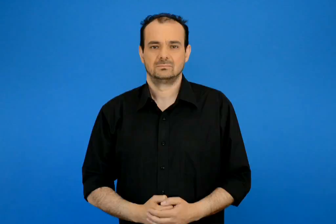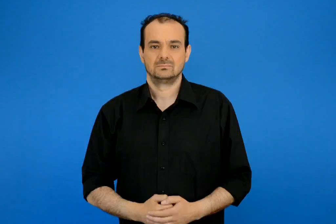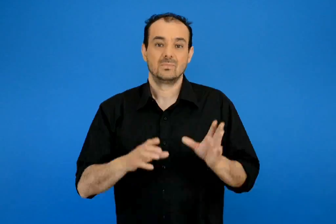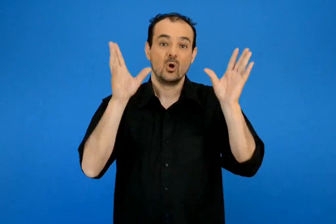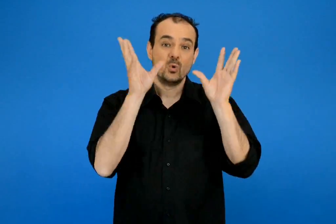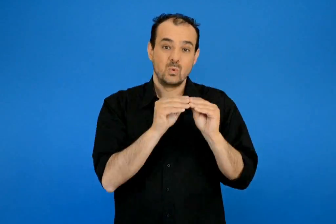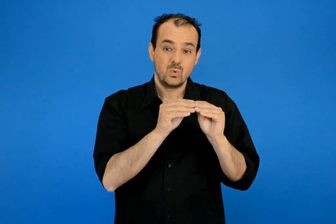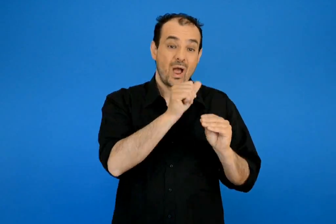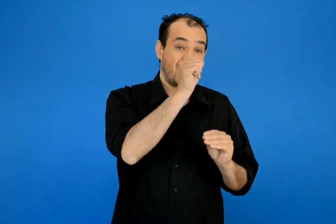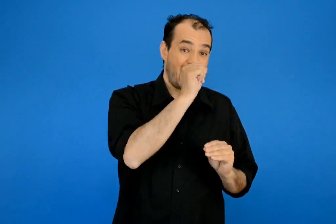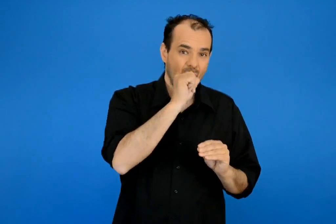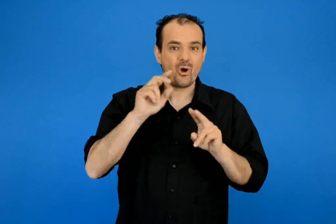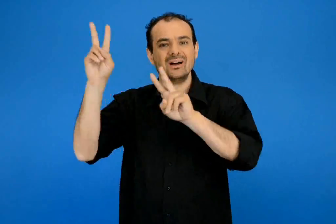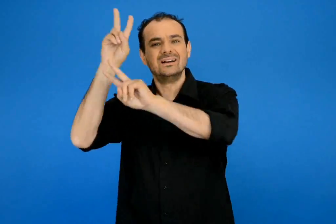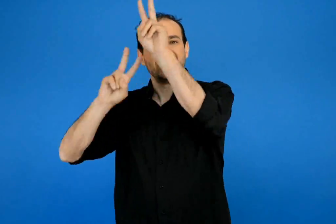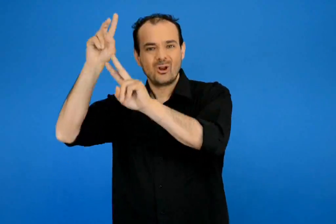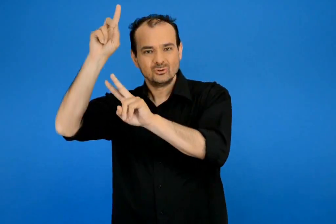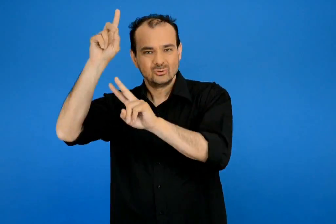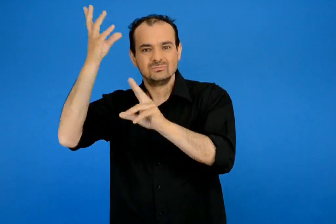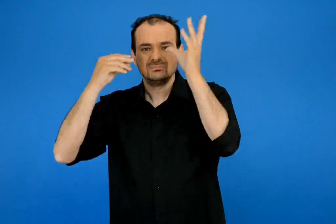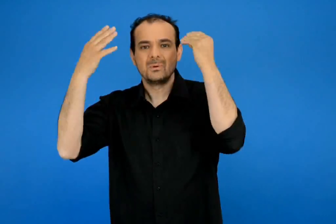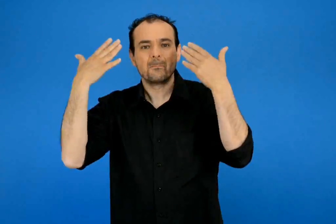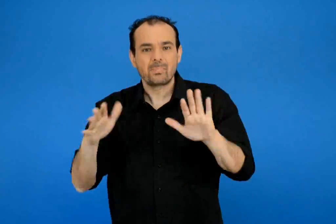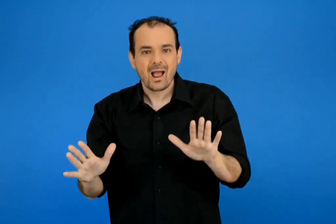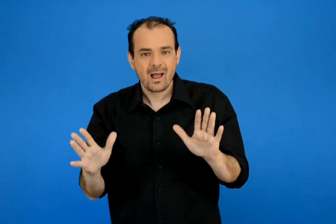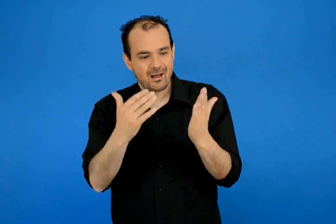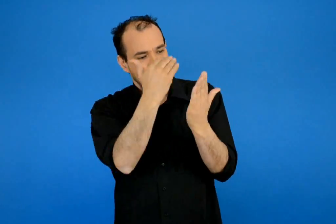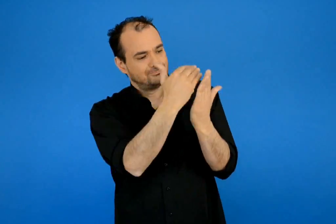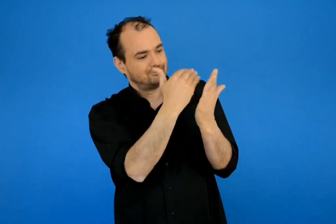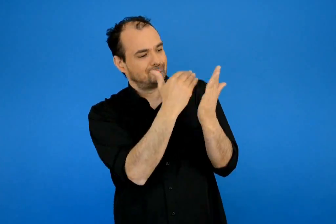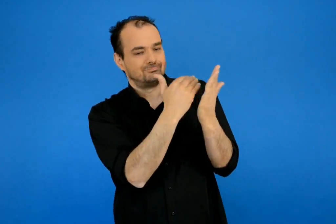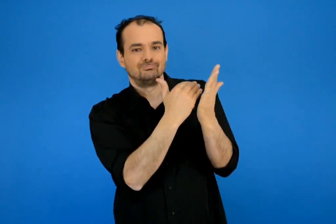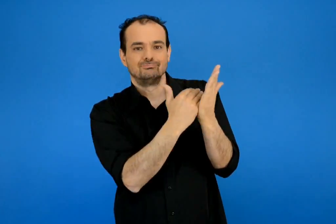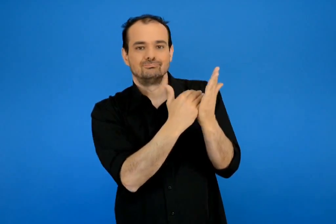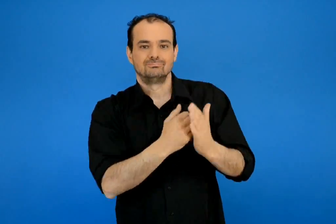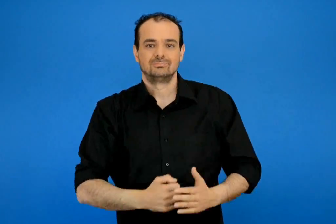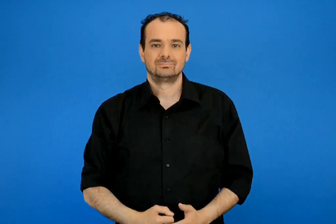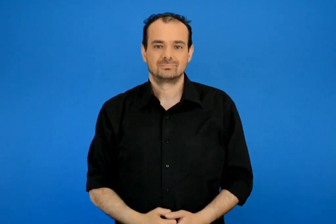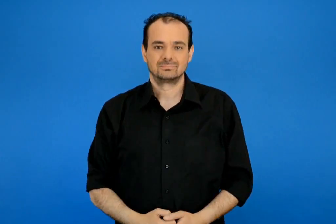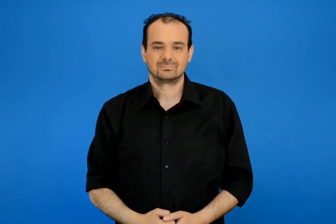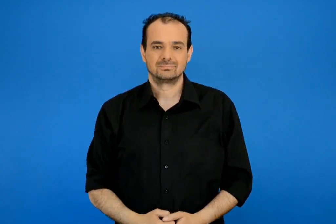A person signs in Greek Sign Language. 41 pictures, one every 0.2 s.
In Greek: τι μάθαμε για το νερό και τον καιρό
